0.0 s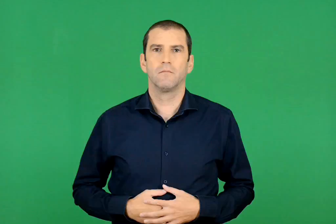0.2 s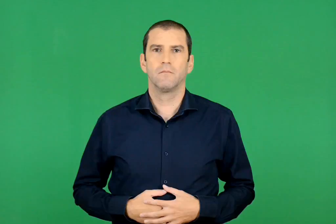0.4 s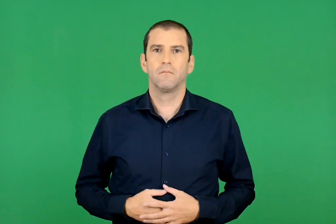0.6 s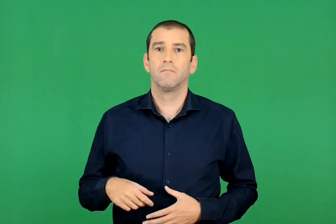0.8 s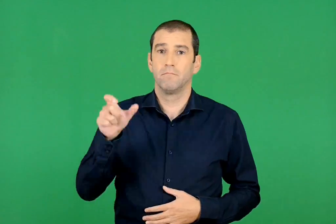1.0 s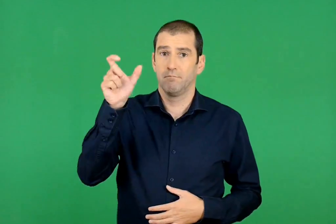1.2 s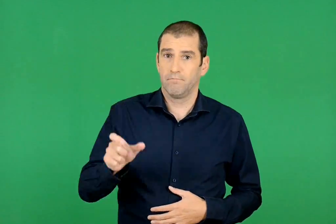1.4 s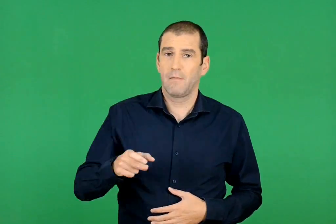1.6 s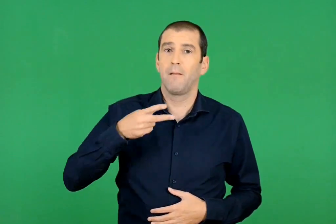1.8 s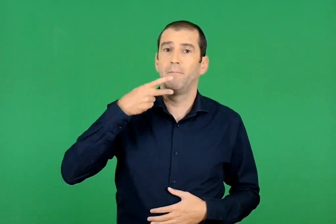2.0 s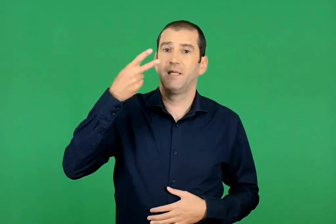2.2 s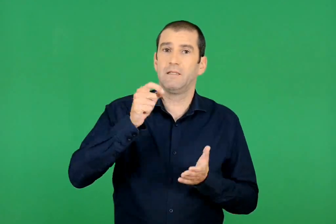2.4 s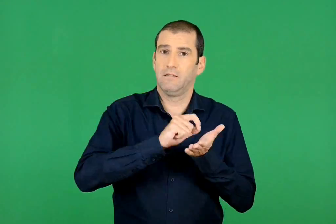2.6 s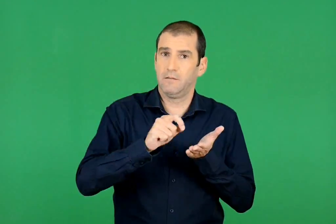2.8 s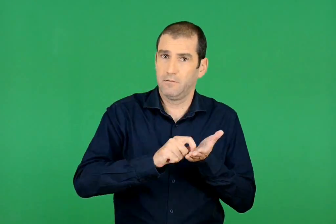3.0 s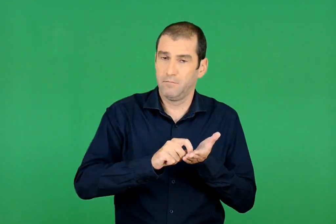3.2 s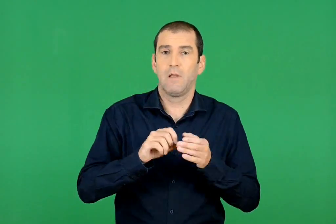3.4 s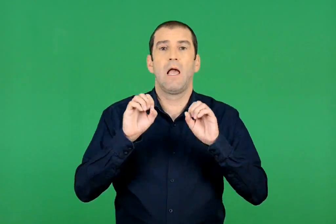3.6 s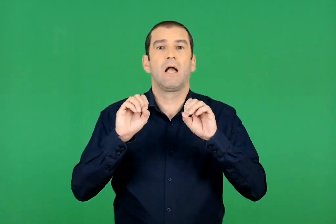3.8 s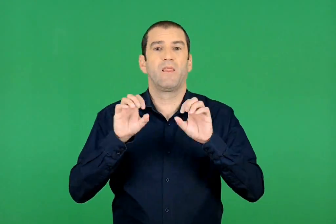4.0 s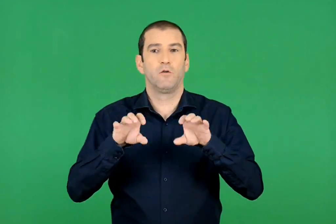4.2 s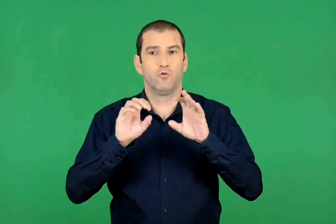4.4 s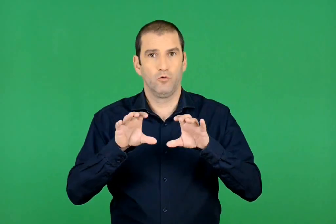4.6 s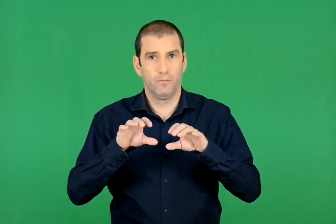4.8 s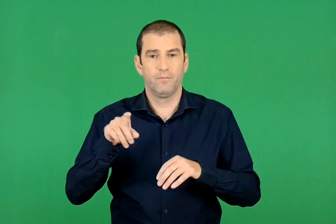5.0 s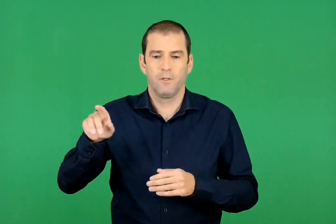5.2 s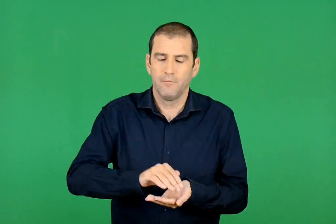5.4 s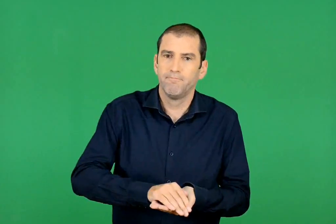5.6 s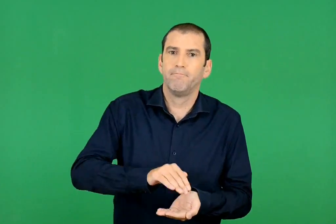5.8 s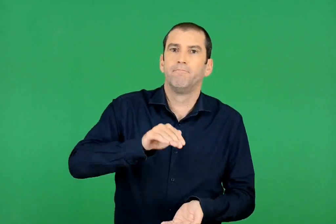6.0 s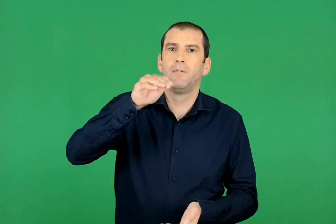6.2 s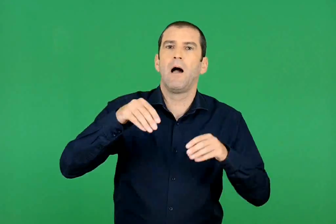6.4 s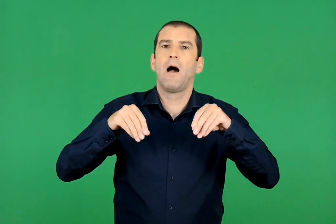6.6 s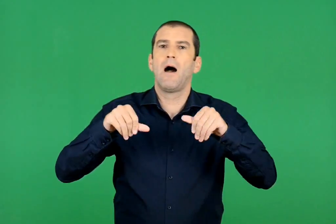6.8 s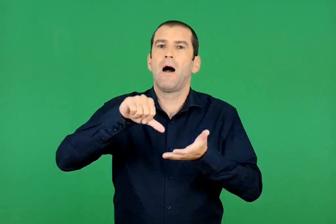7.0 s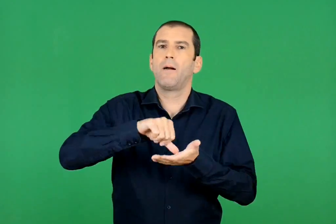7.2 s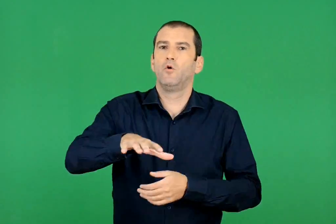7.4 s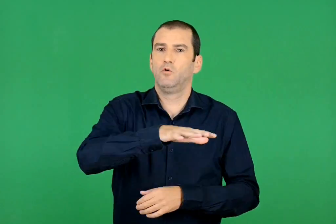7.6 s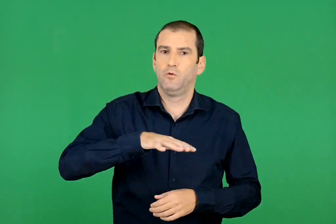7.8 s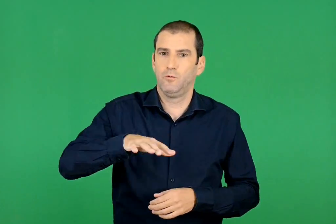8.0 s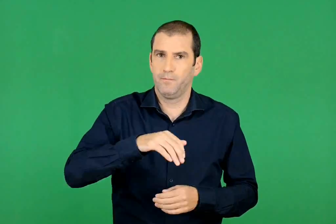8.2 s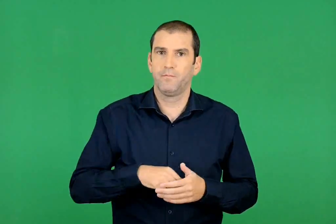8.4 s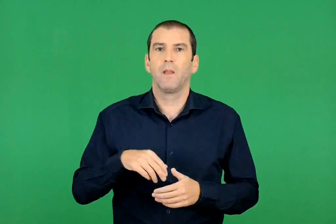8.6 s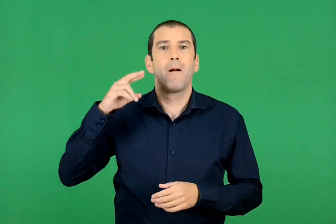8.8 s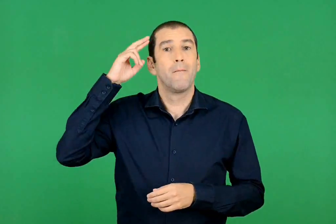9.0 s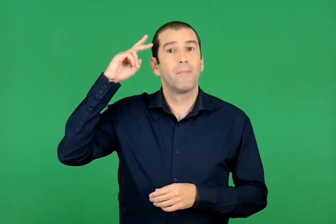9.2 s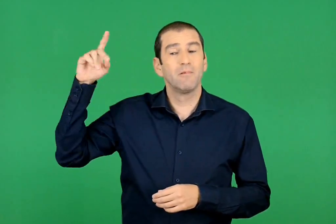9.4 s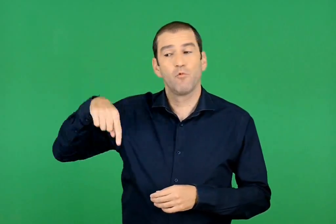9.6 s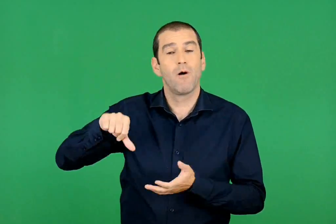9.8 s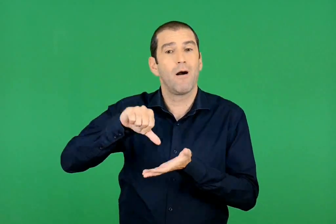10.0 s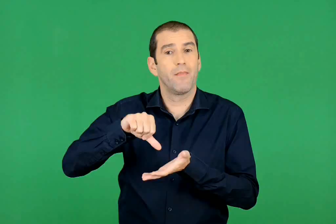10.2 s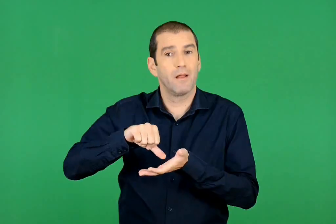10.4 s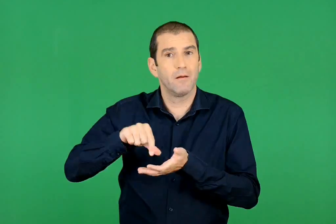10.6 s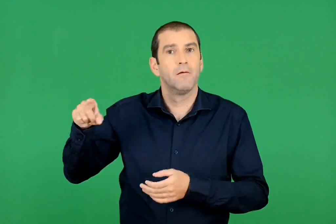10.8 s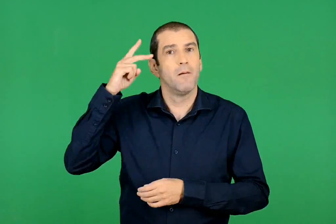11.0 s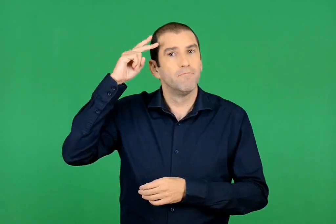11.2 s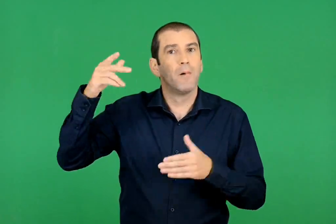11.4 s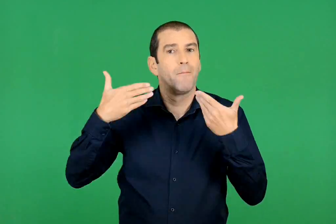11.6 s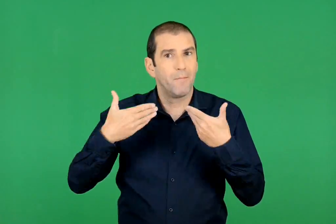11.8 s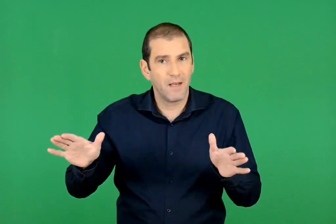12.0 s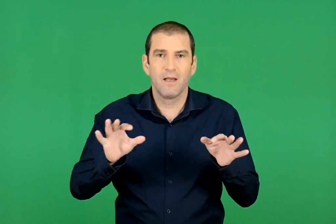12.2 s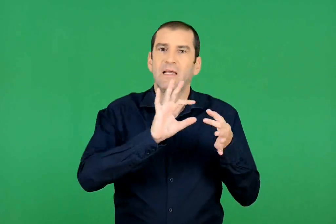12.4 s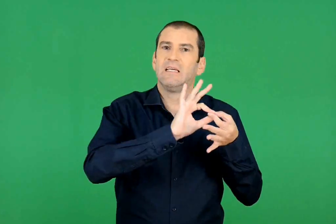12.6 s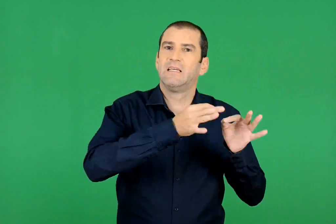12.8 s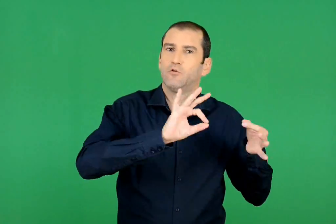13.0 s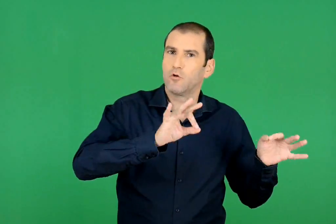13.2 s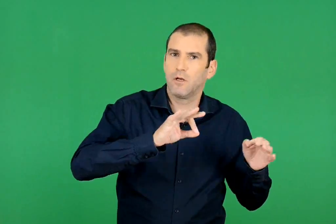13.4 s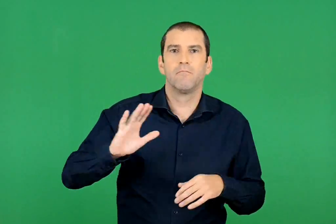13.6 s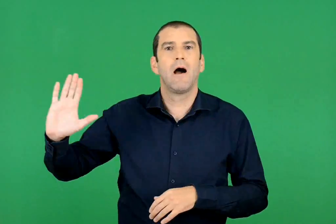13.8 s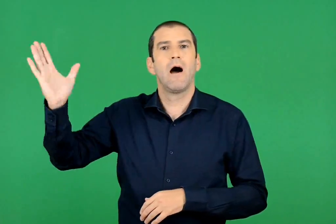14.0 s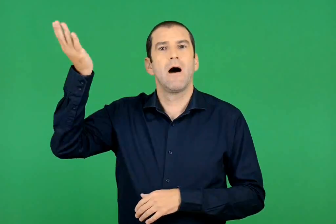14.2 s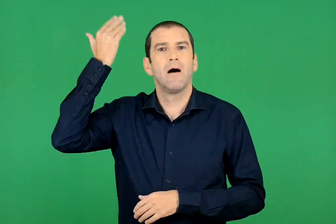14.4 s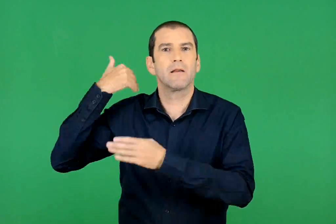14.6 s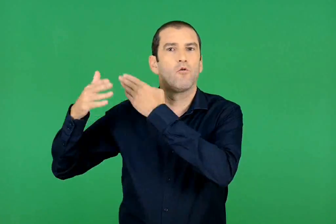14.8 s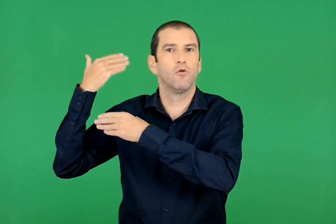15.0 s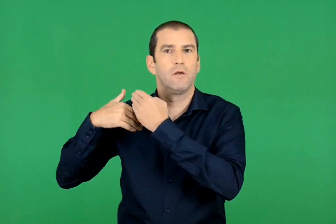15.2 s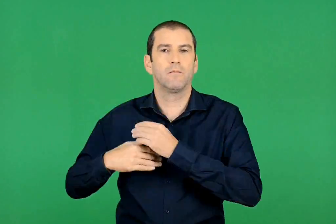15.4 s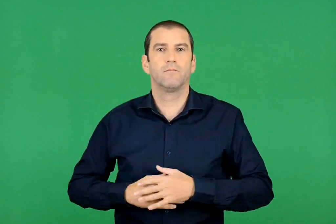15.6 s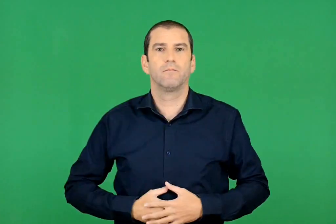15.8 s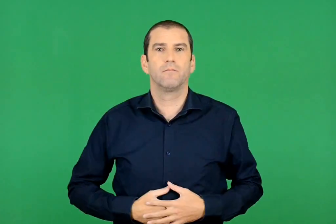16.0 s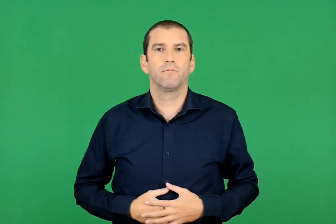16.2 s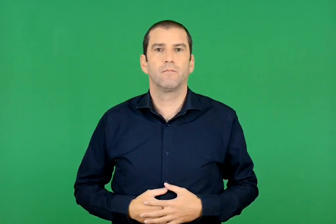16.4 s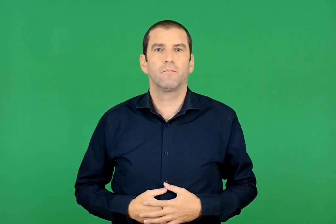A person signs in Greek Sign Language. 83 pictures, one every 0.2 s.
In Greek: ποιητής και εκπαιδευτικός. μεγάλωσε στην αμμόχωστο και σπούδασε ιστορία και αρχαιολογία στο πανεπιστήμιο της αθήνας
